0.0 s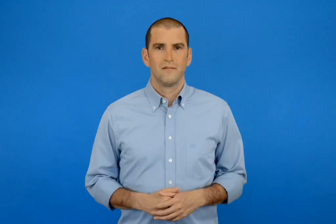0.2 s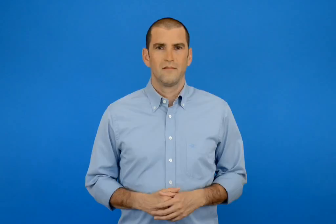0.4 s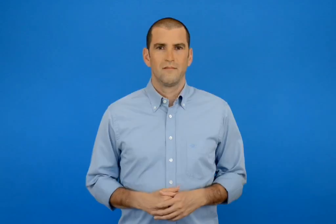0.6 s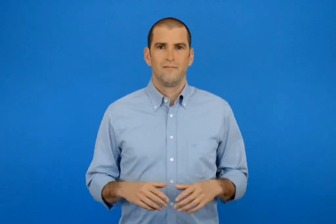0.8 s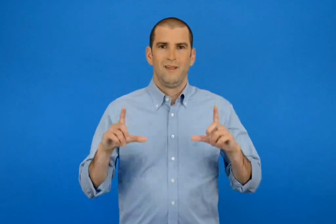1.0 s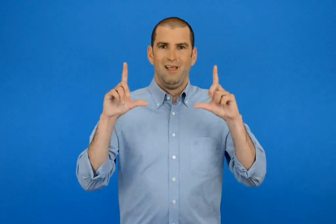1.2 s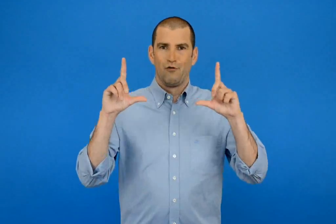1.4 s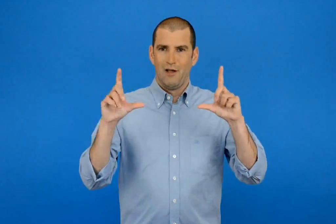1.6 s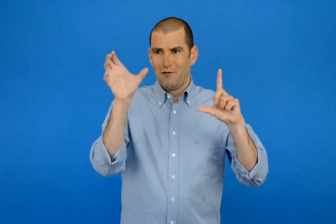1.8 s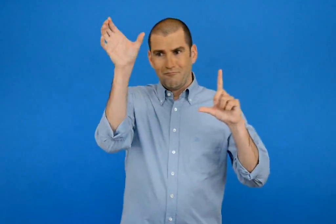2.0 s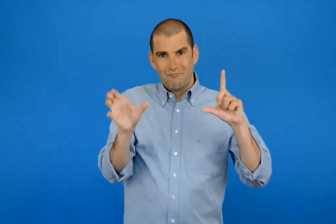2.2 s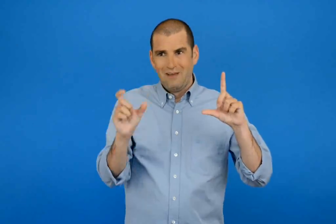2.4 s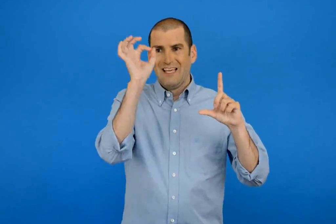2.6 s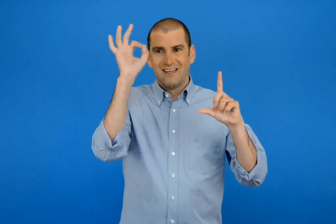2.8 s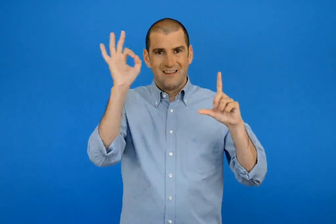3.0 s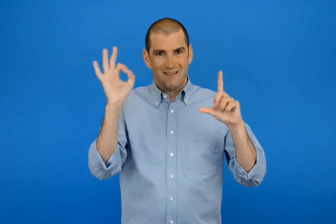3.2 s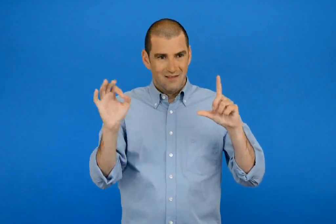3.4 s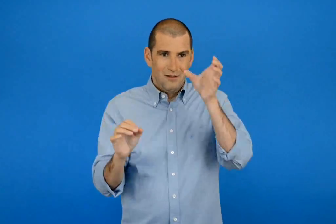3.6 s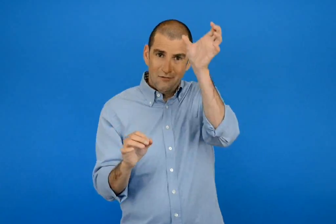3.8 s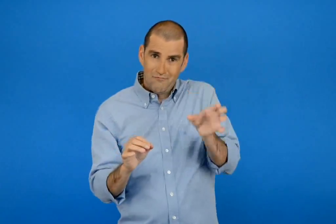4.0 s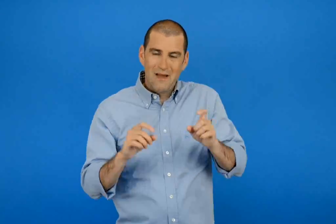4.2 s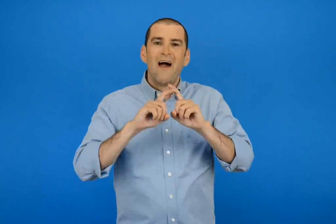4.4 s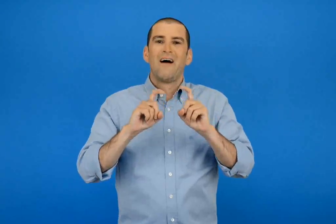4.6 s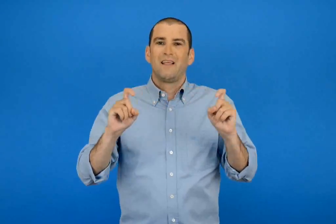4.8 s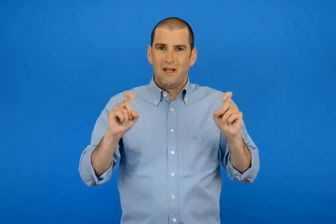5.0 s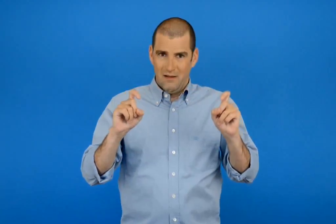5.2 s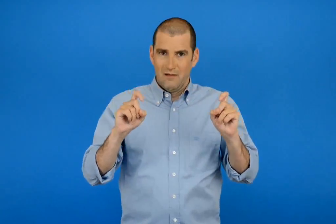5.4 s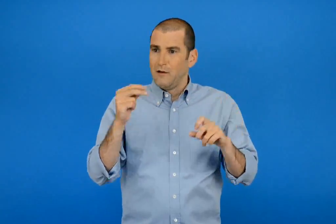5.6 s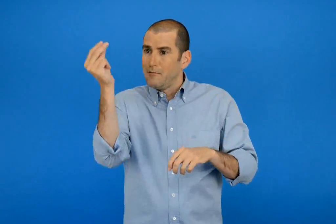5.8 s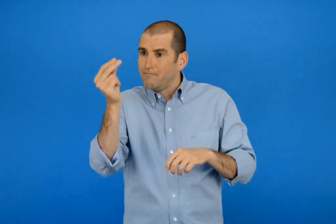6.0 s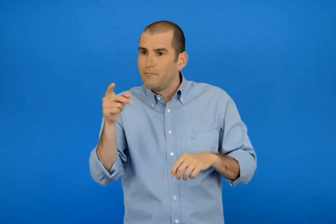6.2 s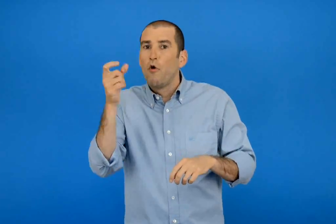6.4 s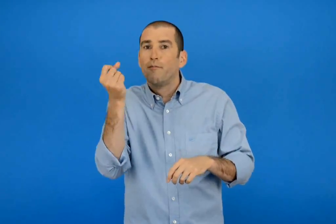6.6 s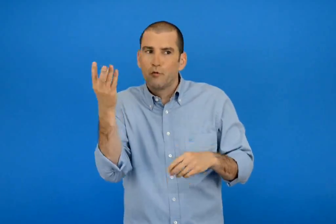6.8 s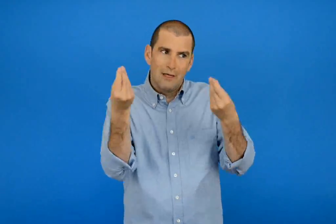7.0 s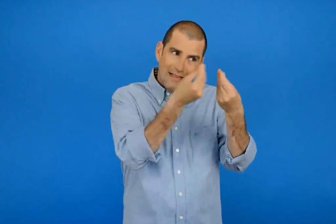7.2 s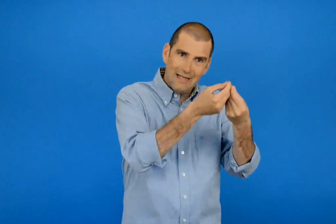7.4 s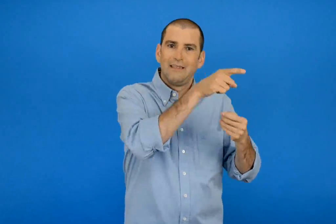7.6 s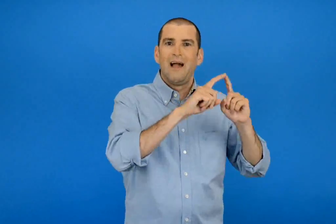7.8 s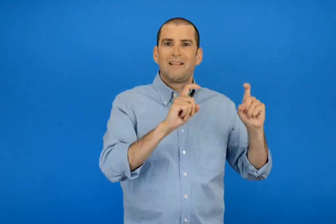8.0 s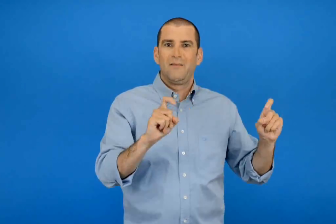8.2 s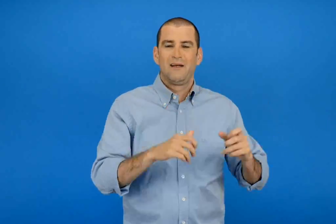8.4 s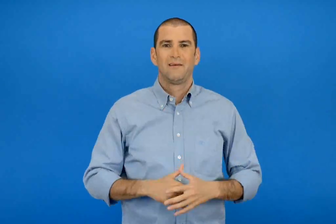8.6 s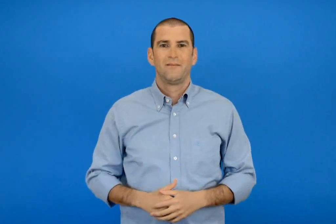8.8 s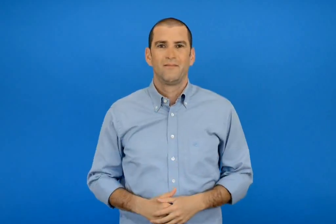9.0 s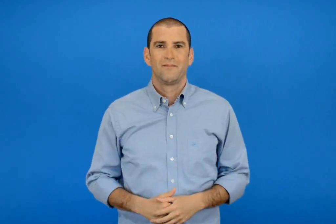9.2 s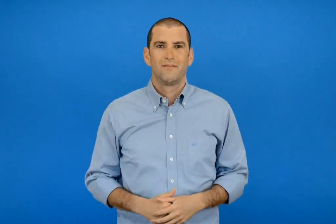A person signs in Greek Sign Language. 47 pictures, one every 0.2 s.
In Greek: χρωματίζω κάθε φορά τόσα κυκλάκια όσα είναι τα αντικείμενα
